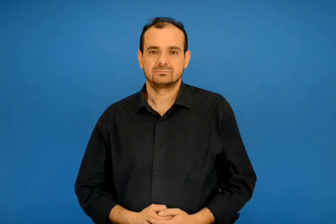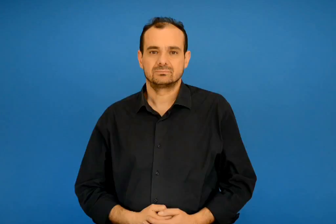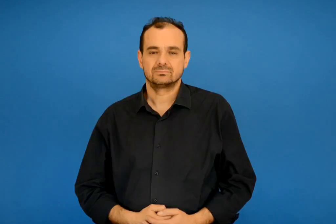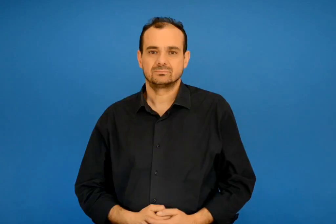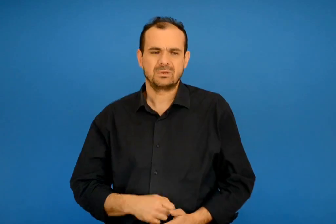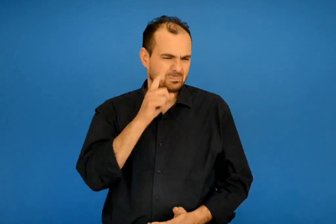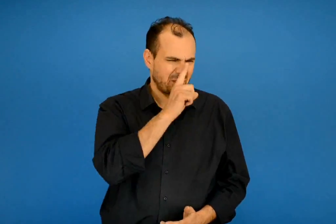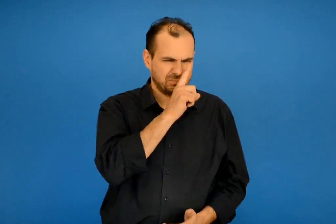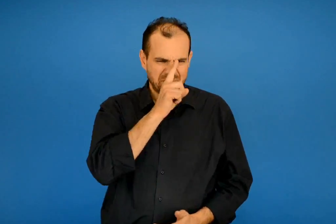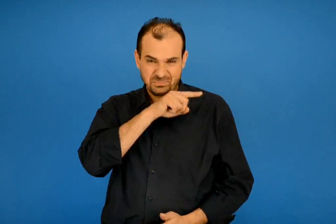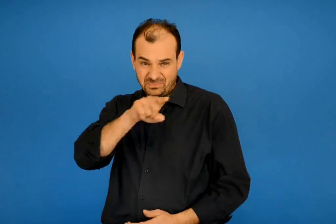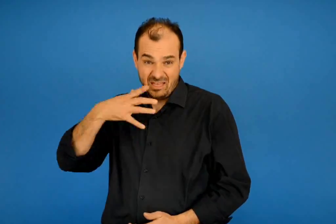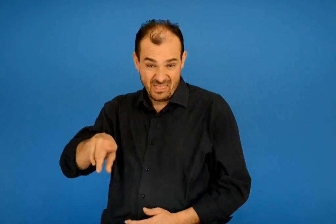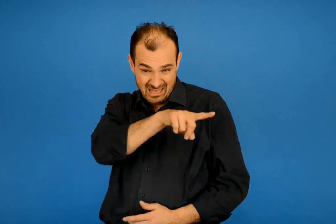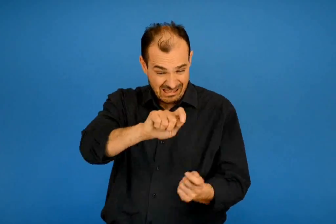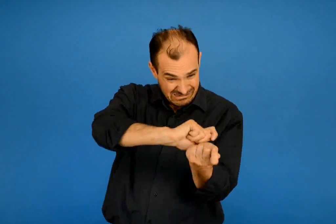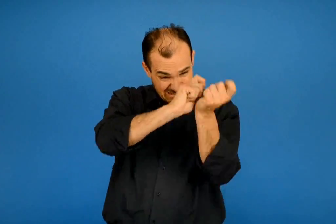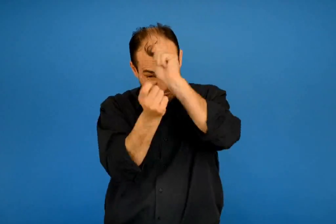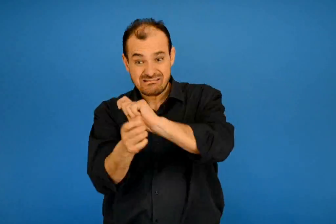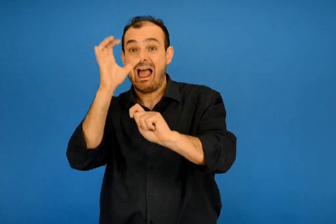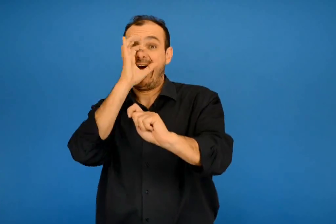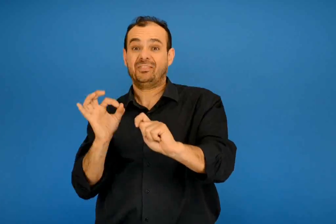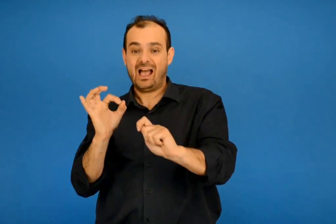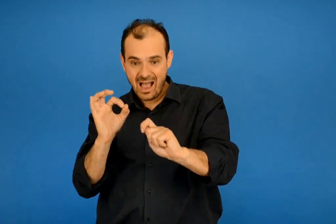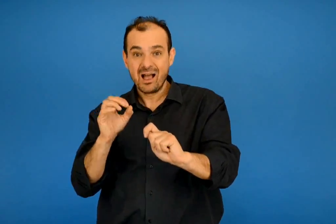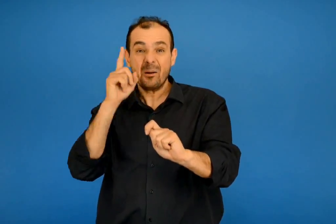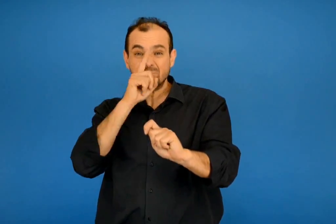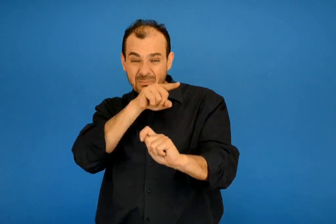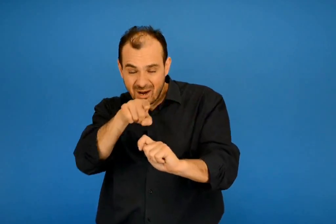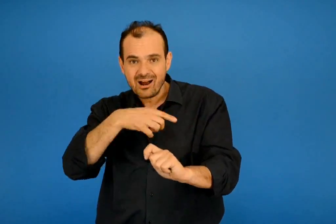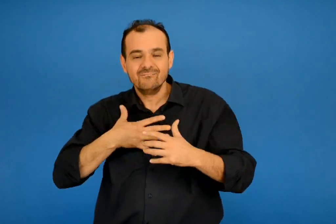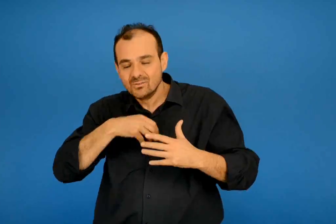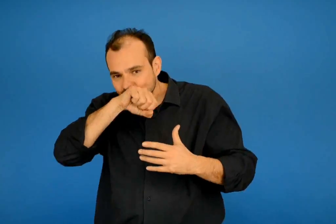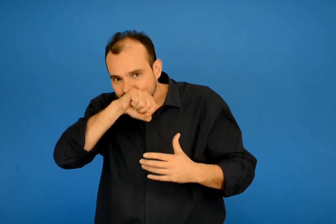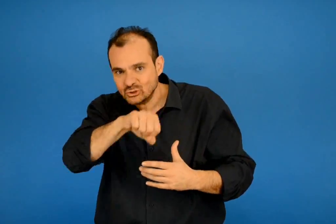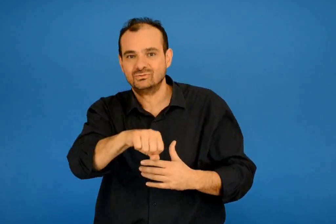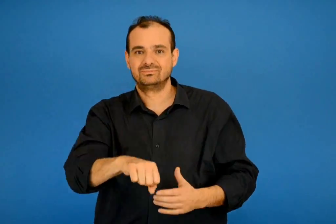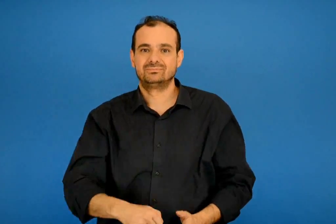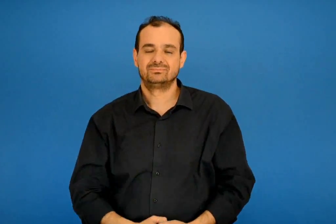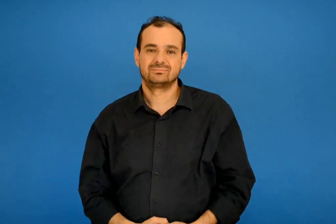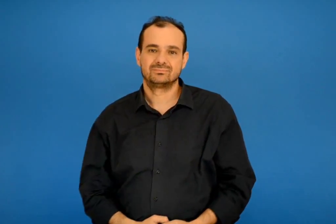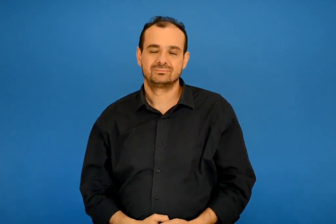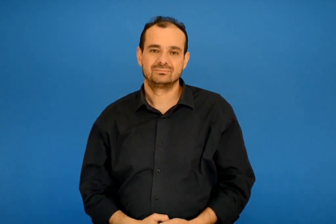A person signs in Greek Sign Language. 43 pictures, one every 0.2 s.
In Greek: υπάρχουν ψέματα που θα θέλαμε να ήταν αλήθειες είναι τα ψέματα που αγαπάμε
